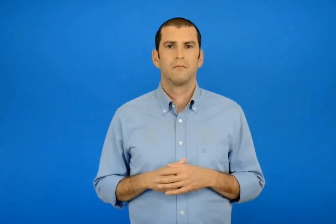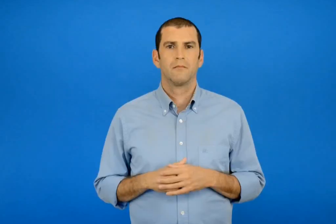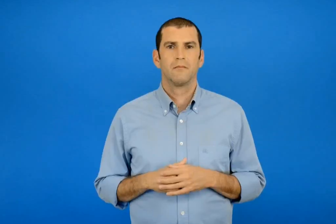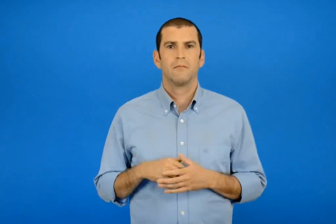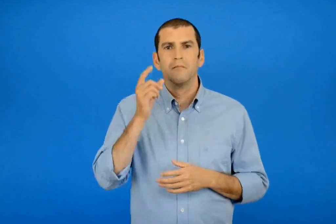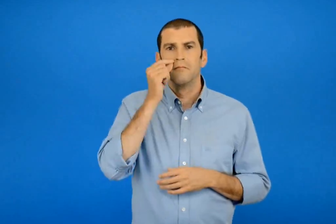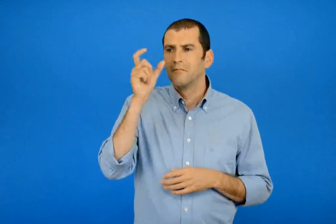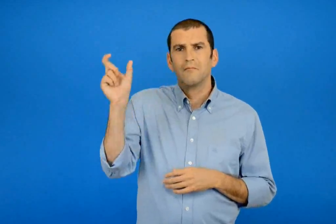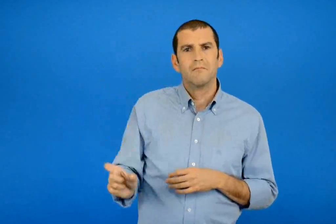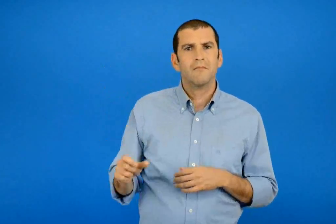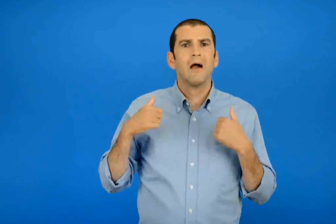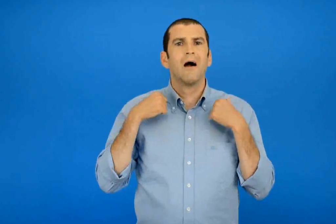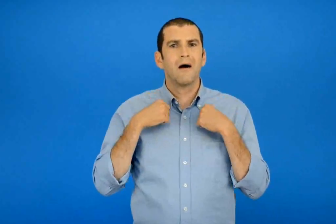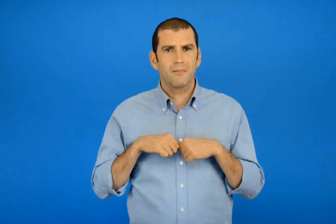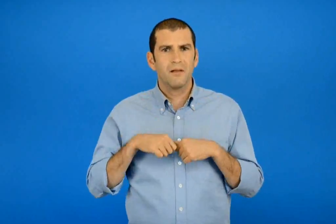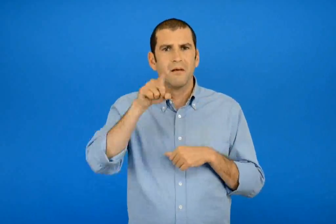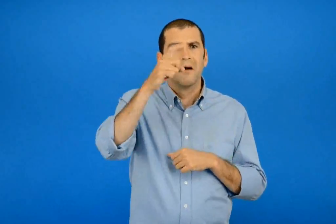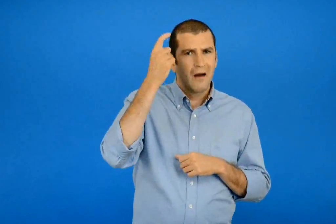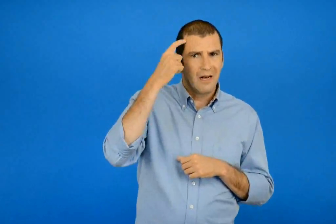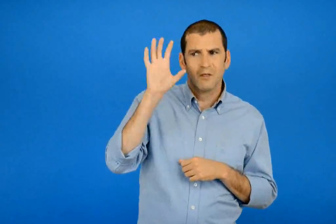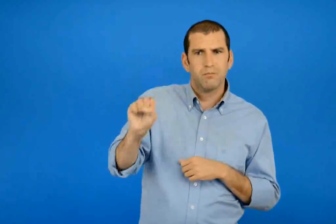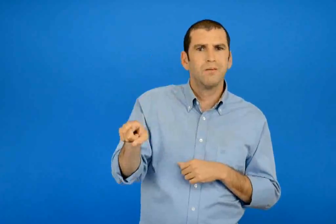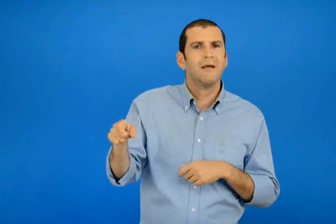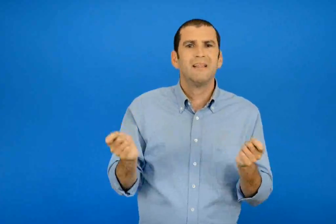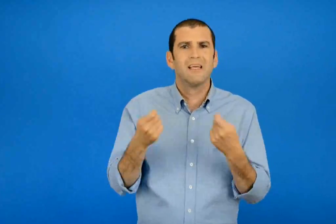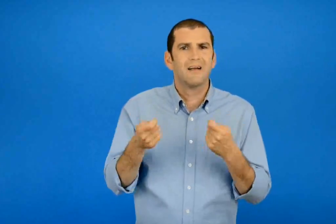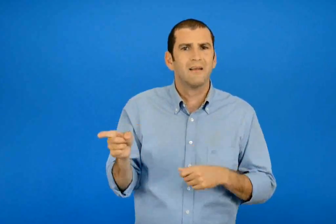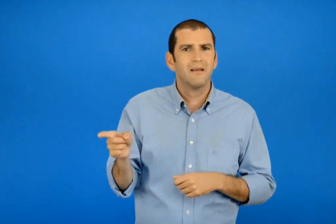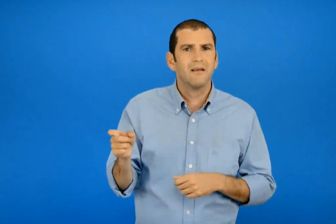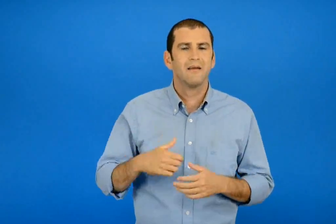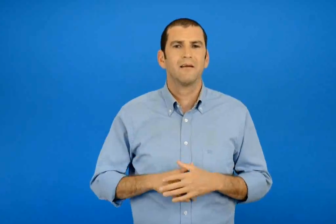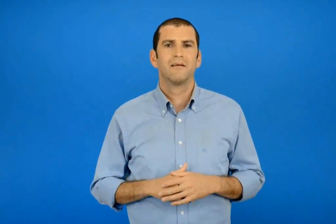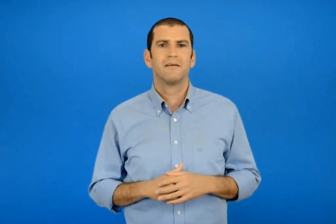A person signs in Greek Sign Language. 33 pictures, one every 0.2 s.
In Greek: κατάλαβες τι έκανε ο αρμπεν ;
